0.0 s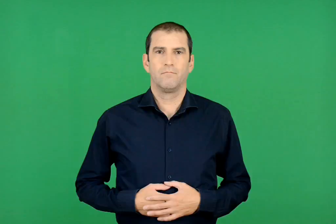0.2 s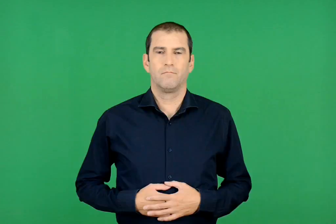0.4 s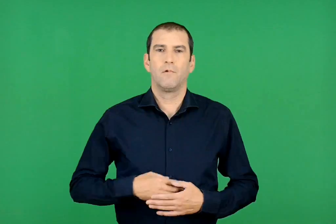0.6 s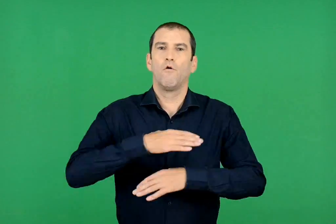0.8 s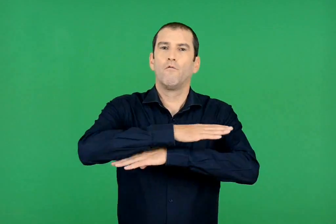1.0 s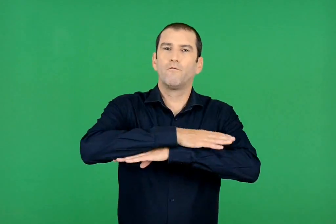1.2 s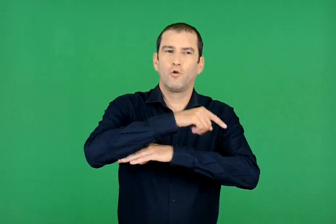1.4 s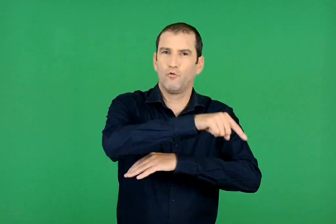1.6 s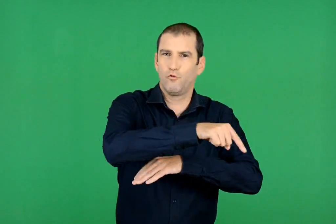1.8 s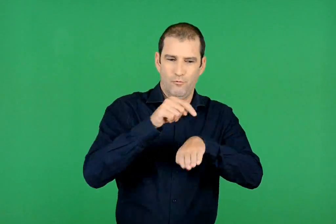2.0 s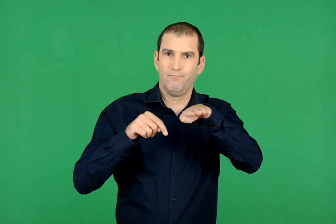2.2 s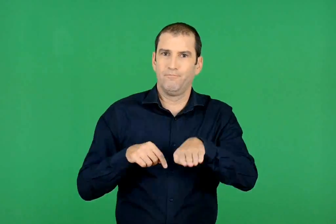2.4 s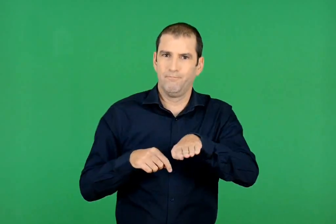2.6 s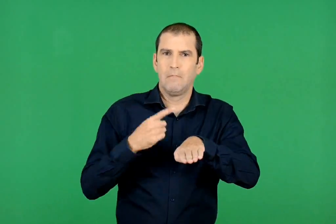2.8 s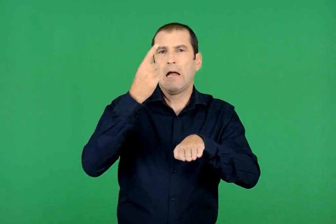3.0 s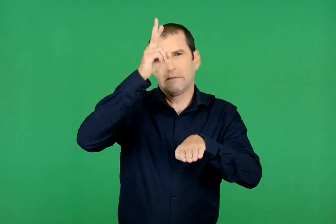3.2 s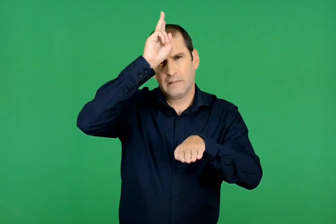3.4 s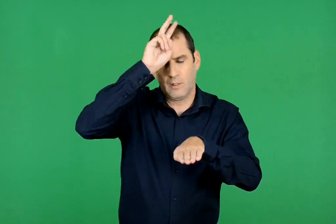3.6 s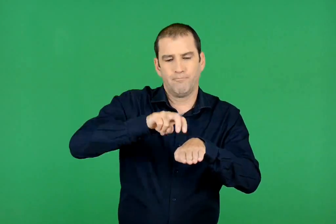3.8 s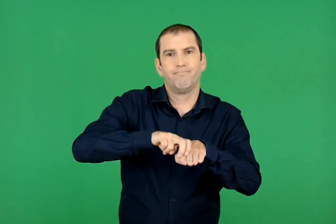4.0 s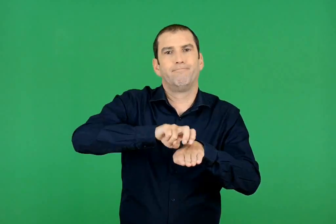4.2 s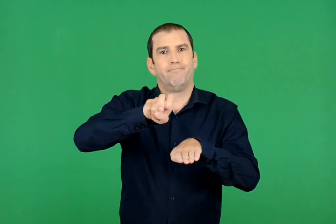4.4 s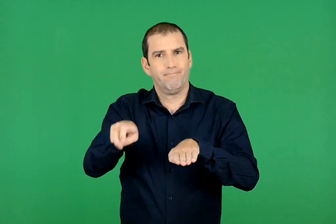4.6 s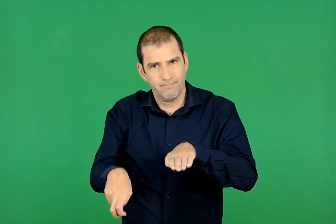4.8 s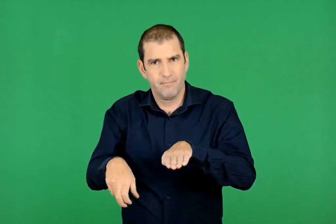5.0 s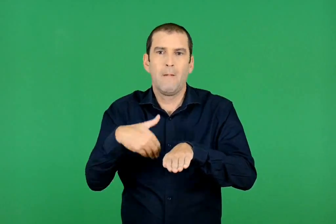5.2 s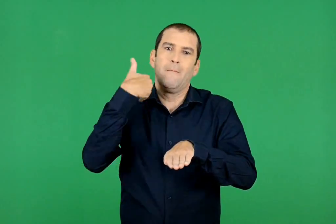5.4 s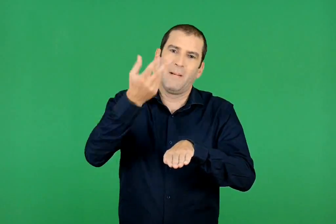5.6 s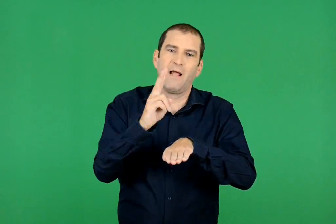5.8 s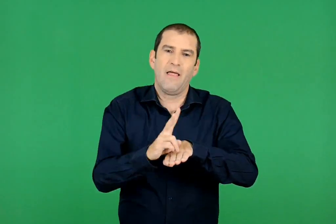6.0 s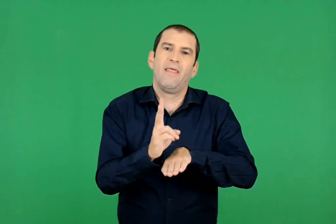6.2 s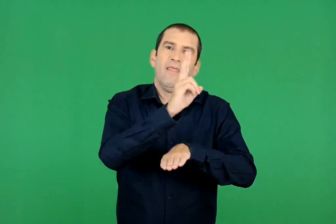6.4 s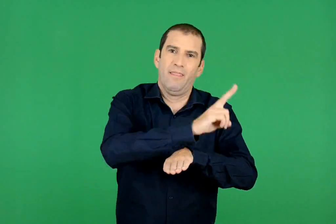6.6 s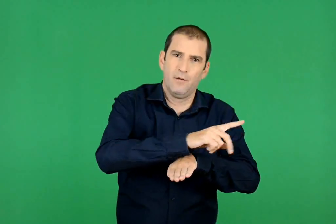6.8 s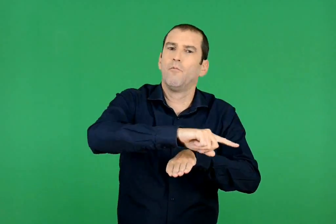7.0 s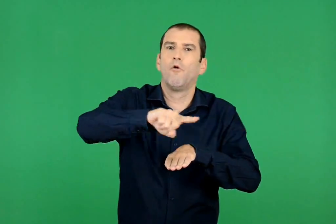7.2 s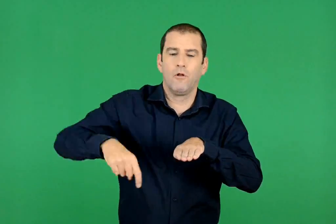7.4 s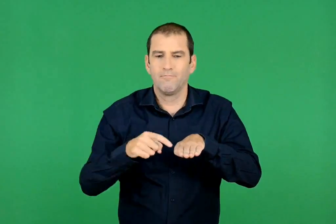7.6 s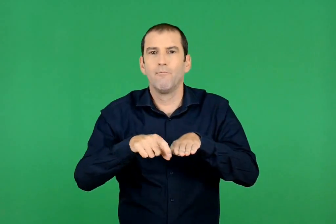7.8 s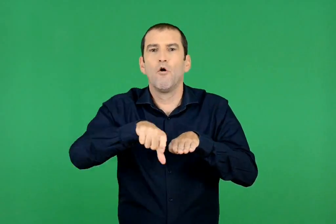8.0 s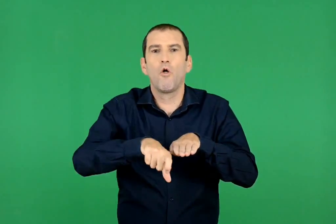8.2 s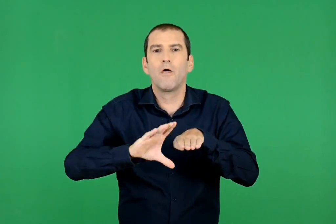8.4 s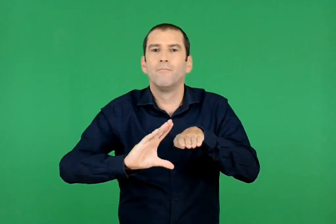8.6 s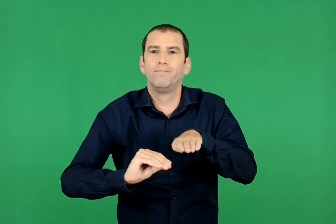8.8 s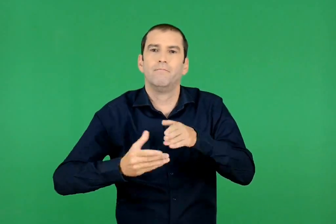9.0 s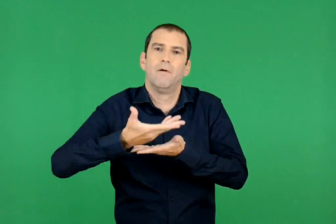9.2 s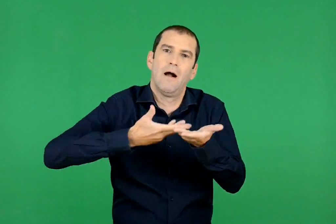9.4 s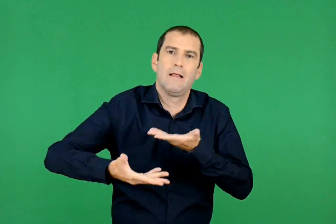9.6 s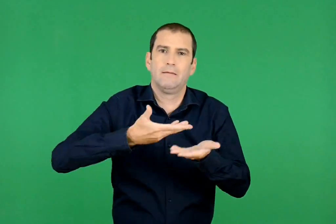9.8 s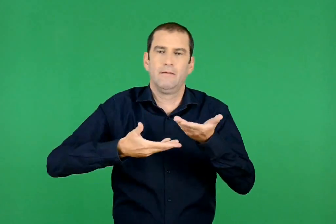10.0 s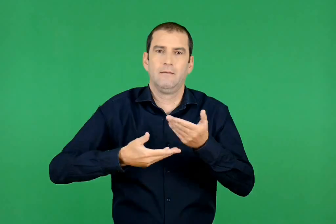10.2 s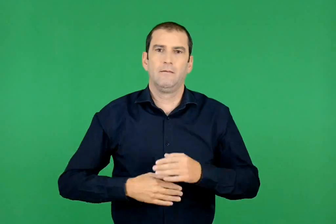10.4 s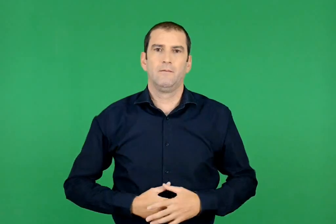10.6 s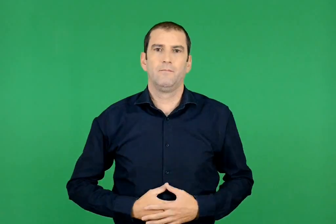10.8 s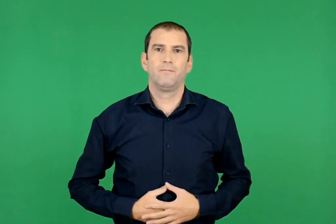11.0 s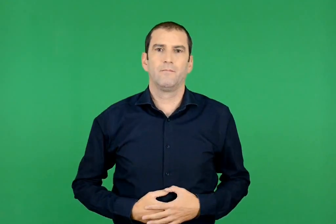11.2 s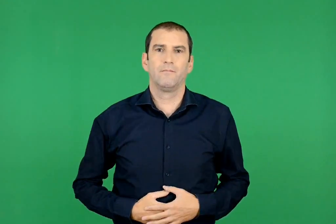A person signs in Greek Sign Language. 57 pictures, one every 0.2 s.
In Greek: κατέβηκε από μέσα ένας γερμανός κι ύστερα άλλοι δυο και καταπιάστηκαν να αλλάξουνε τη ρόδα
